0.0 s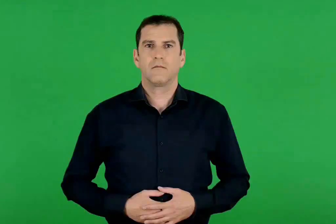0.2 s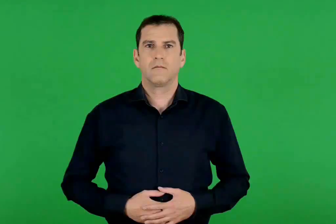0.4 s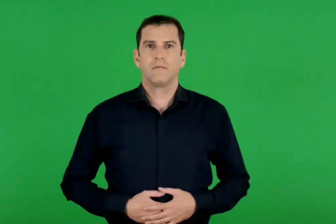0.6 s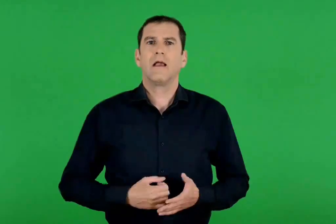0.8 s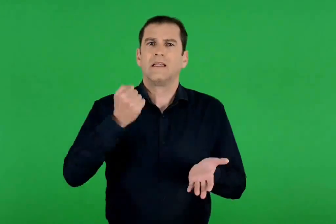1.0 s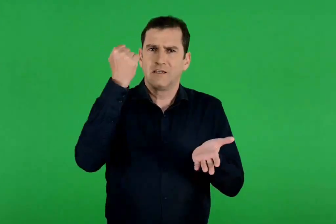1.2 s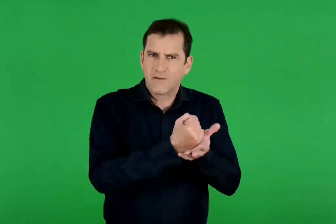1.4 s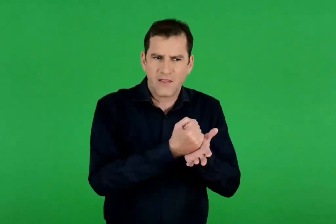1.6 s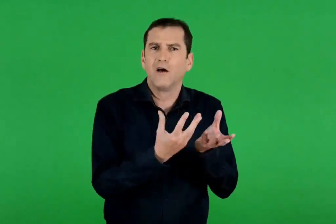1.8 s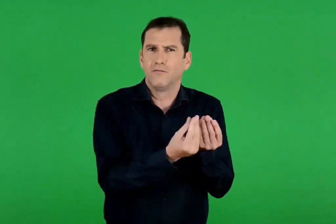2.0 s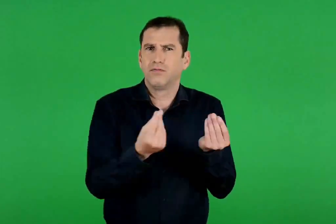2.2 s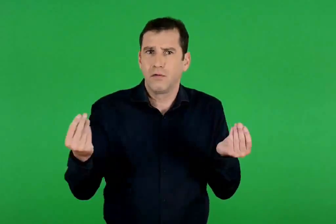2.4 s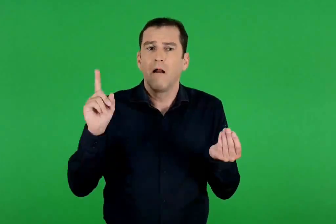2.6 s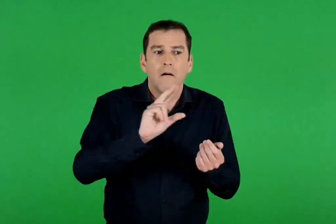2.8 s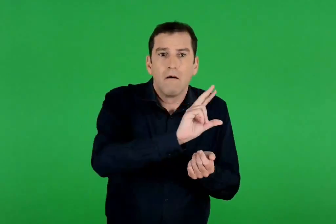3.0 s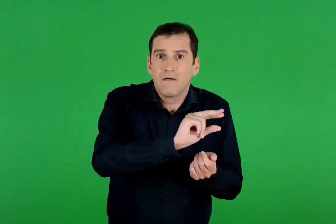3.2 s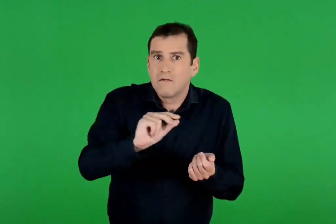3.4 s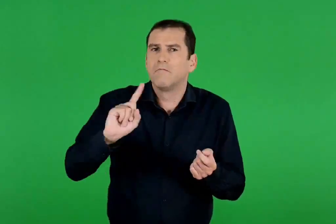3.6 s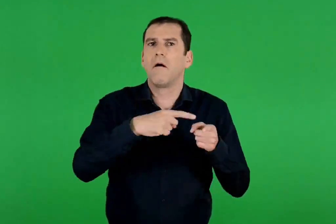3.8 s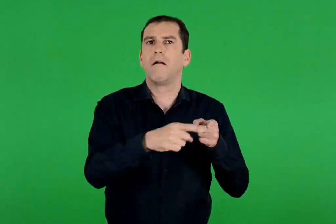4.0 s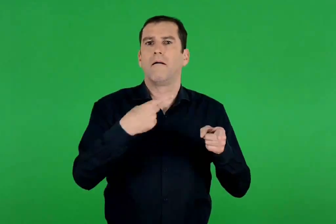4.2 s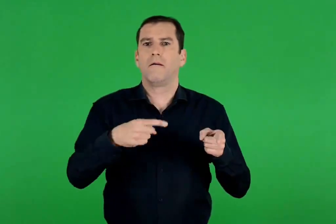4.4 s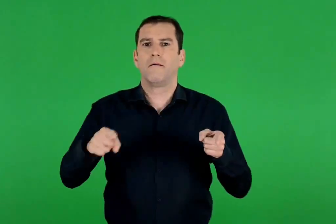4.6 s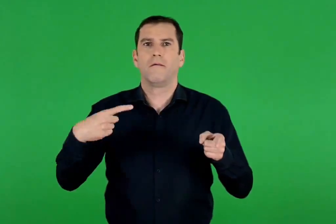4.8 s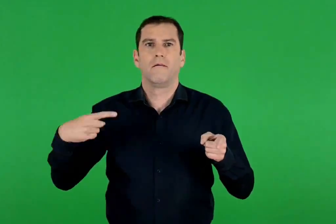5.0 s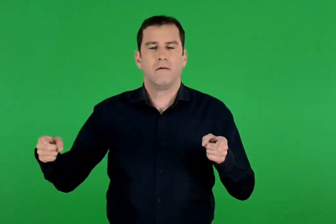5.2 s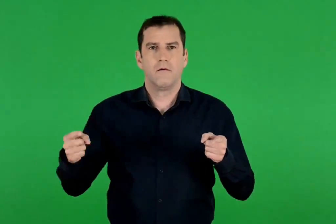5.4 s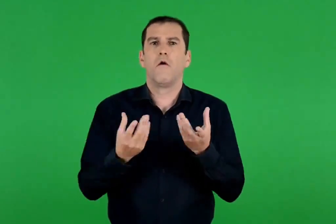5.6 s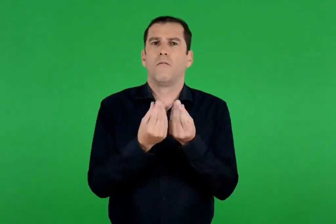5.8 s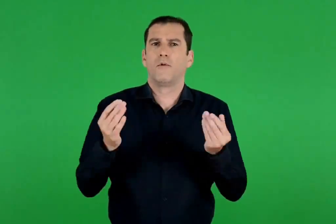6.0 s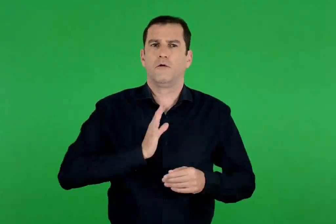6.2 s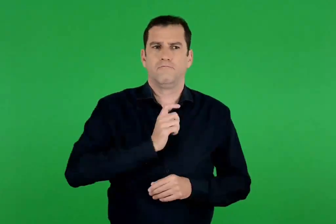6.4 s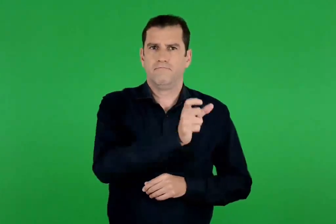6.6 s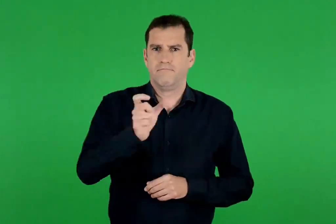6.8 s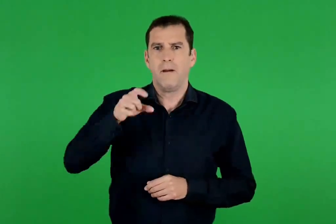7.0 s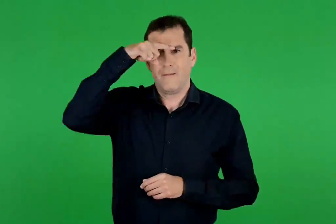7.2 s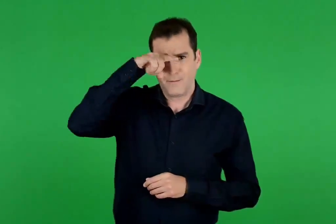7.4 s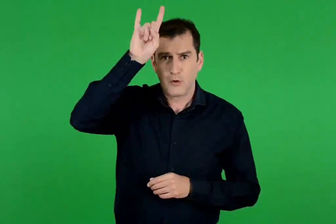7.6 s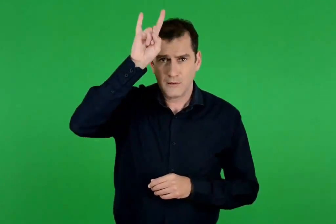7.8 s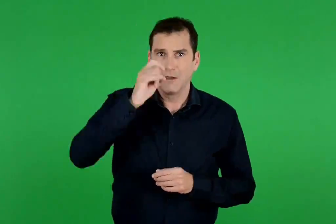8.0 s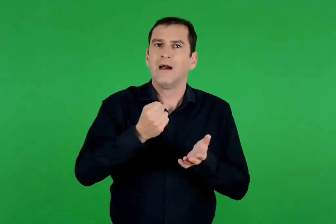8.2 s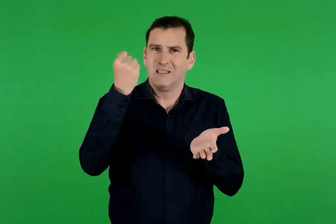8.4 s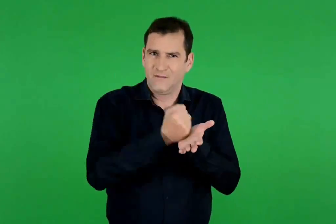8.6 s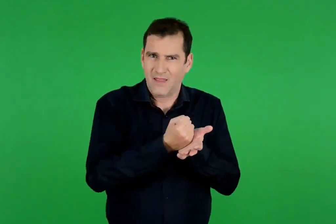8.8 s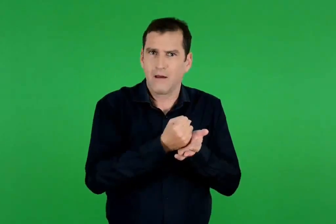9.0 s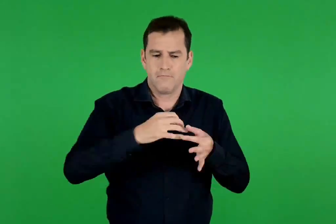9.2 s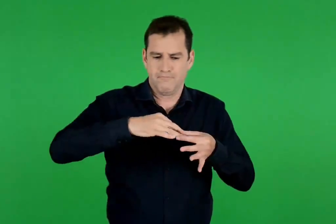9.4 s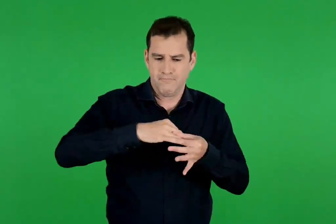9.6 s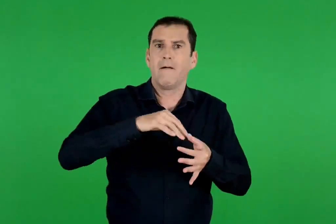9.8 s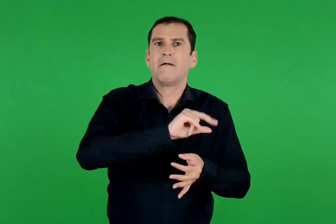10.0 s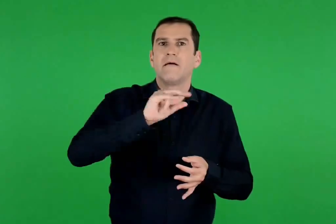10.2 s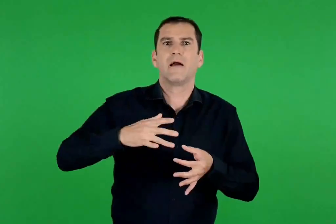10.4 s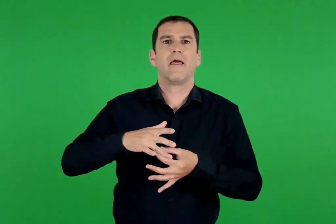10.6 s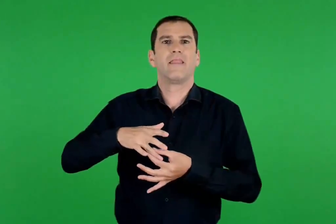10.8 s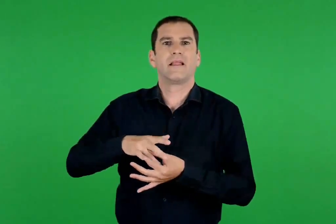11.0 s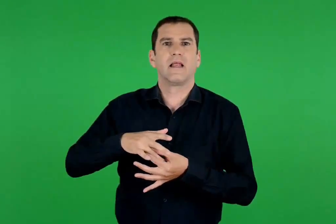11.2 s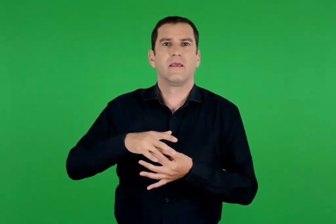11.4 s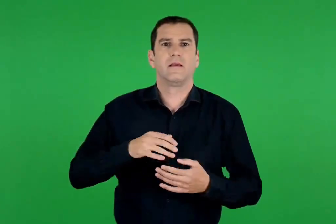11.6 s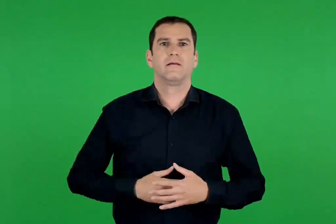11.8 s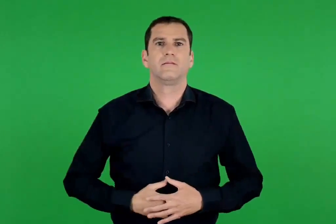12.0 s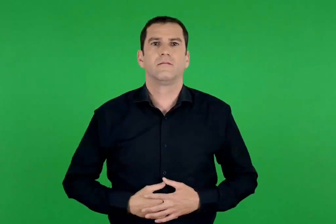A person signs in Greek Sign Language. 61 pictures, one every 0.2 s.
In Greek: καμιά σφραγίδα δεν ήταν ίδια με την άλλη. πολλοί μινωίτες φορούσαν τις σφραγίδες τους σαν δαχτυλίδια
